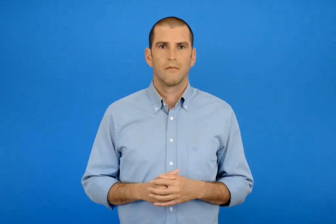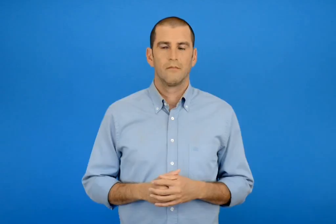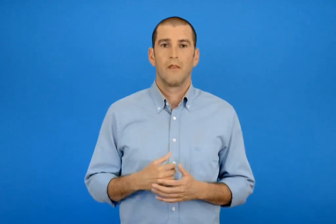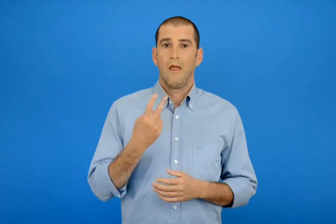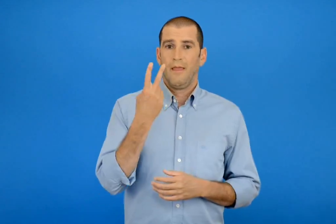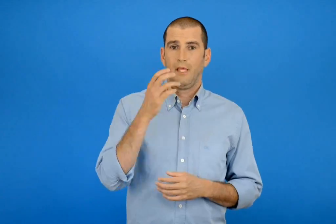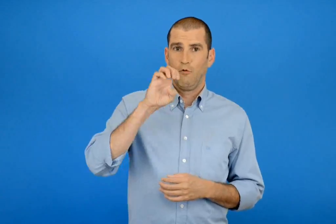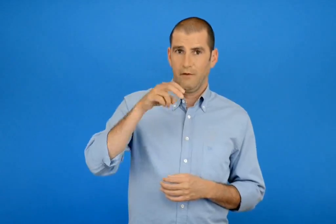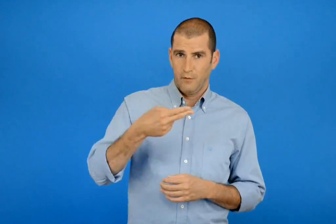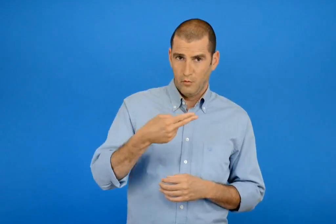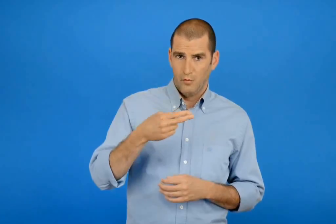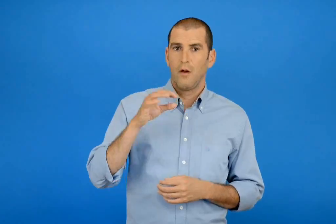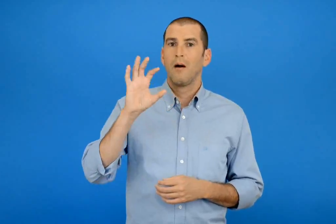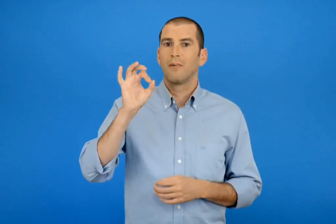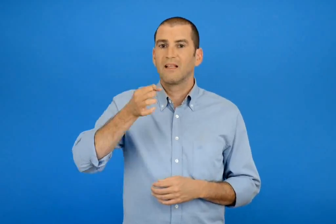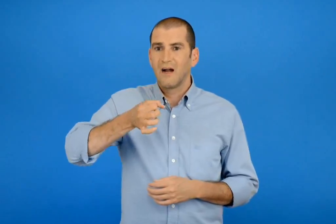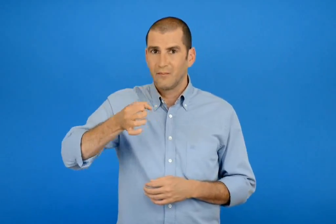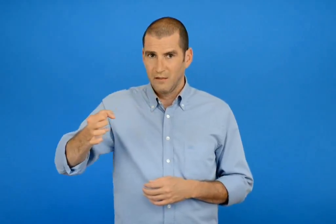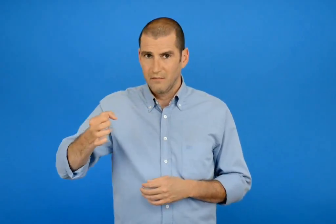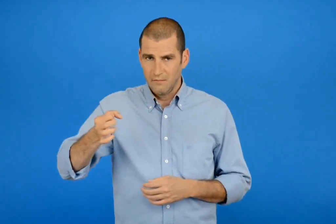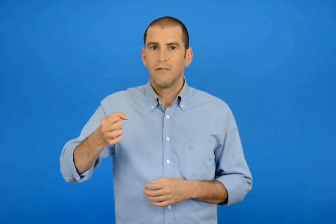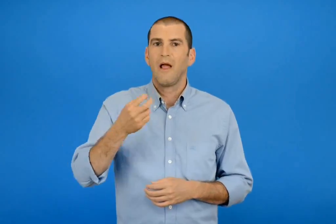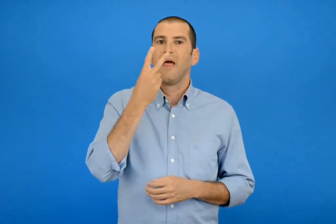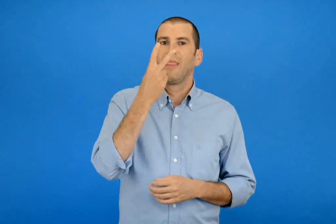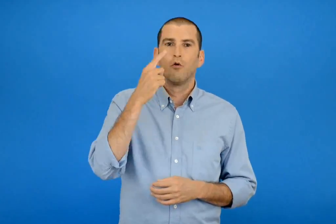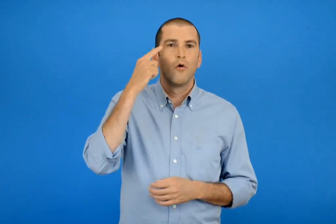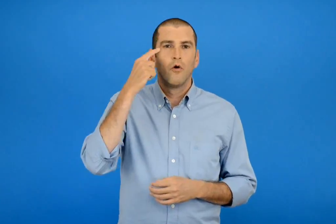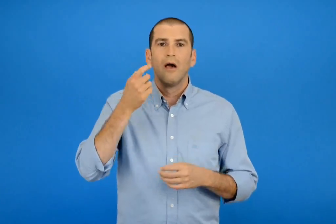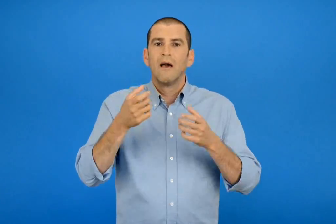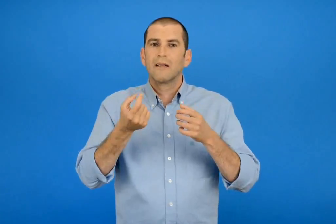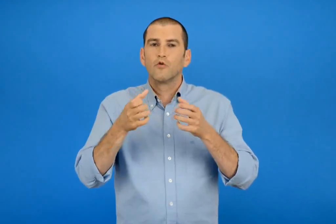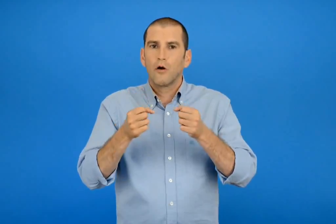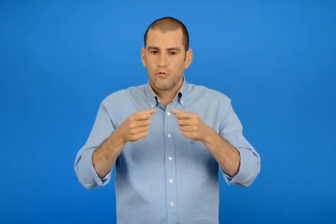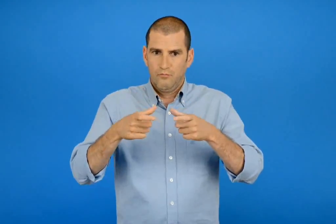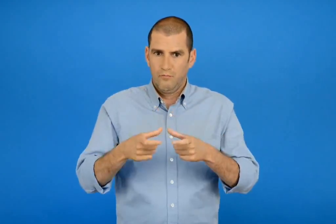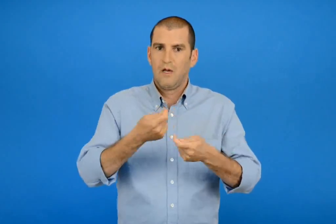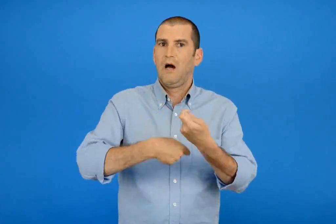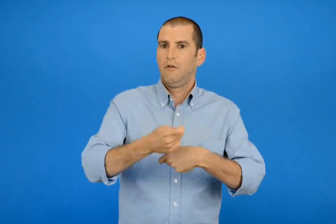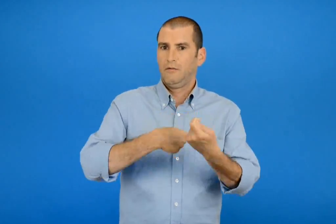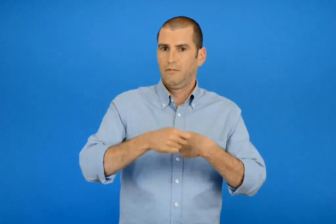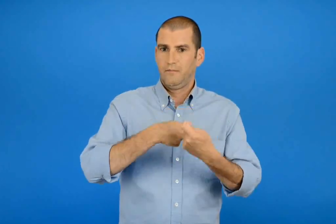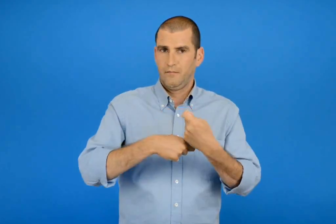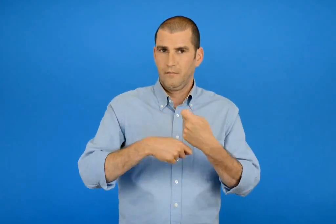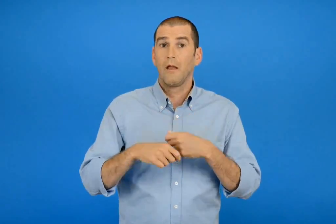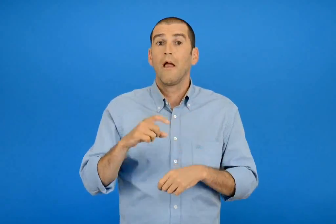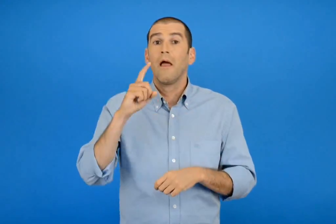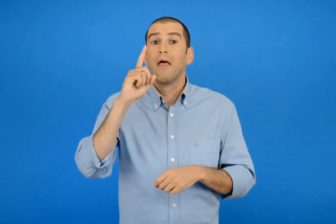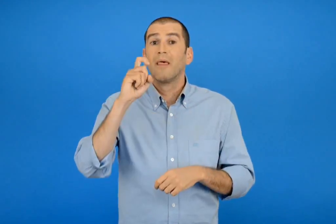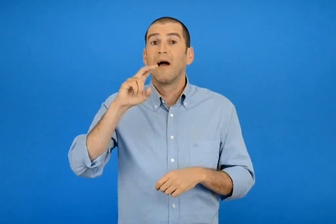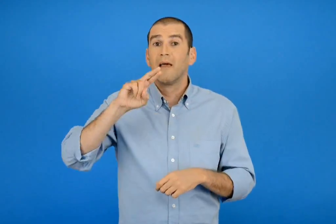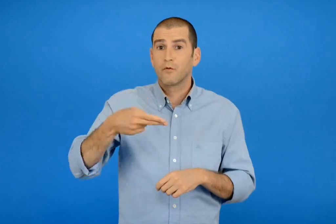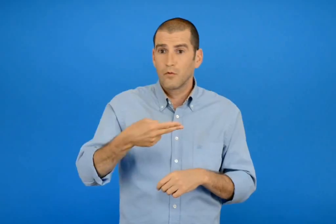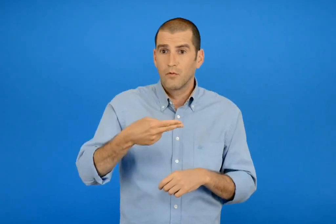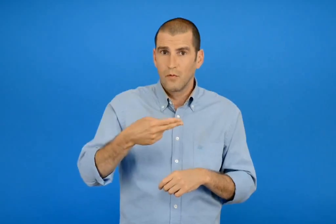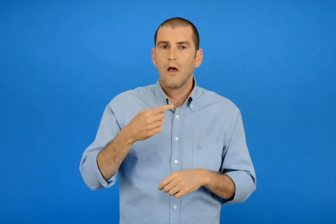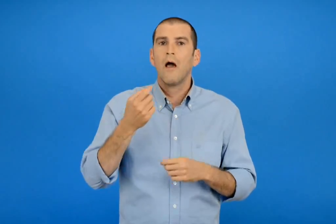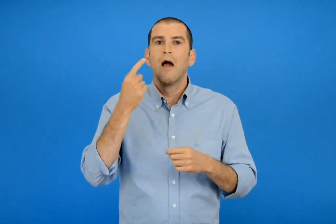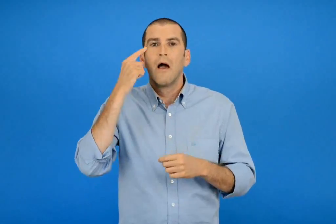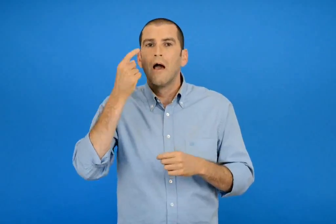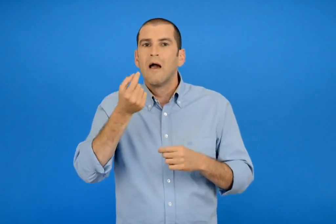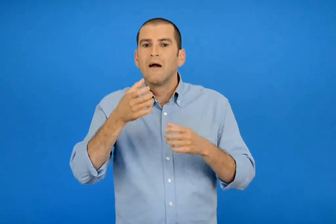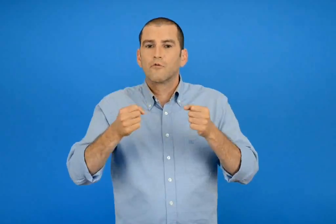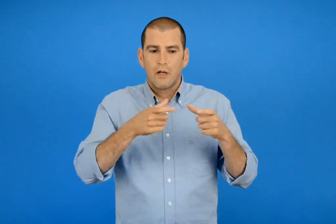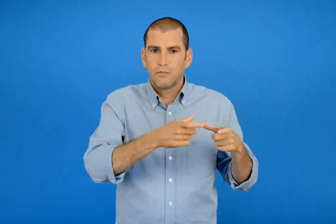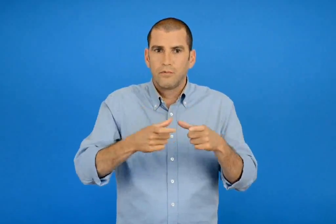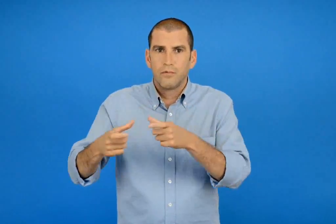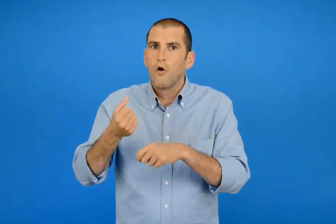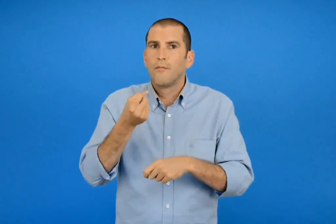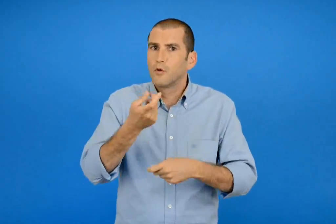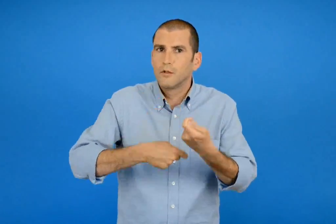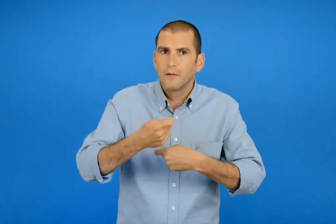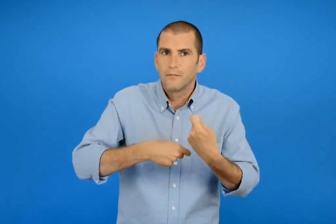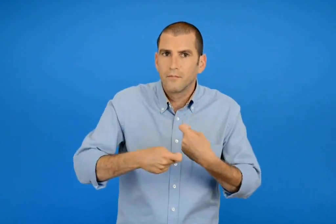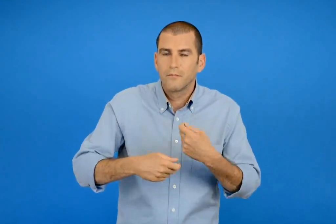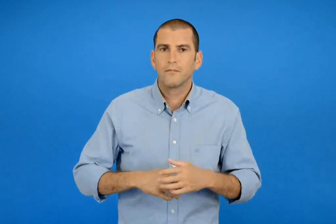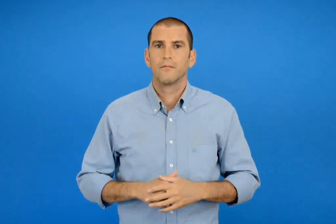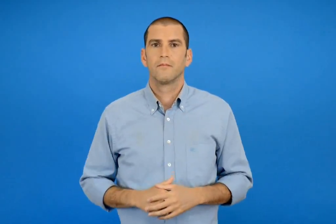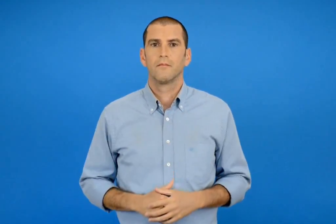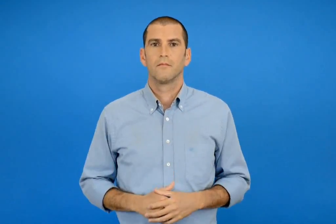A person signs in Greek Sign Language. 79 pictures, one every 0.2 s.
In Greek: με 2 € και 50 λεπτό αγοράζουμε 2 ρυζόγαλα με 10 € πόσα ρυζόγαλα αγοράζουμε ;
